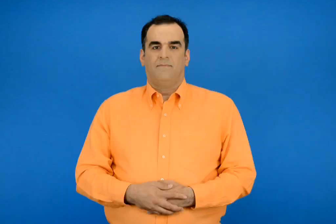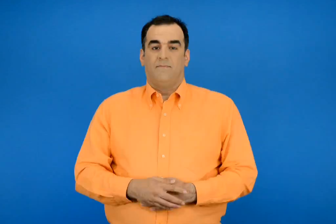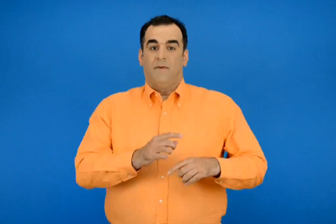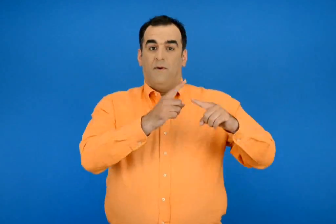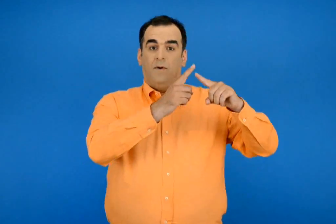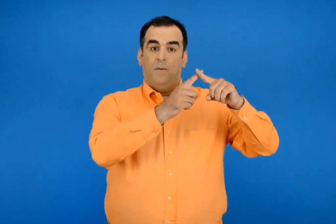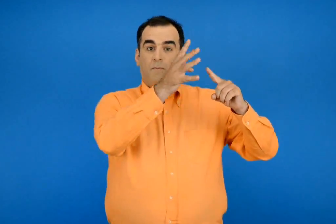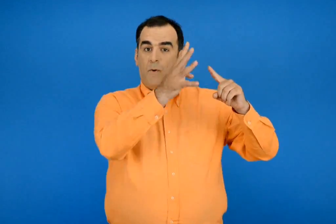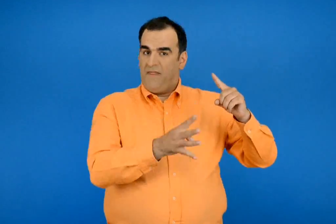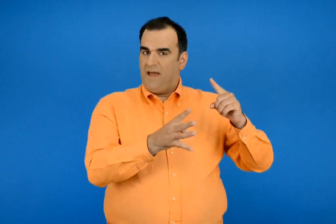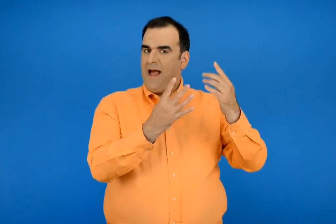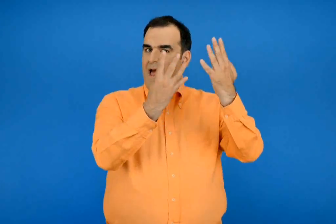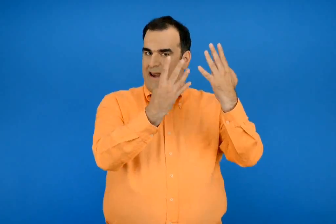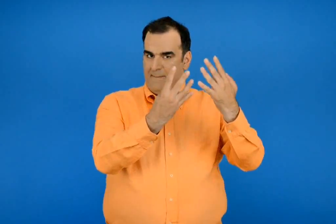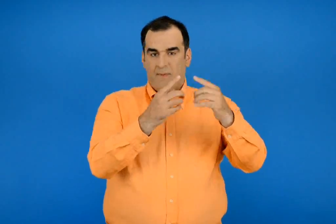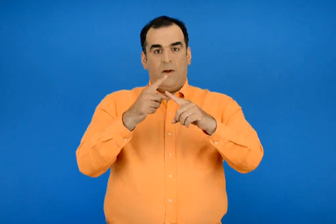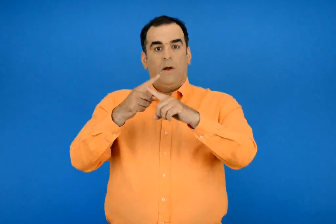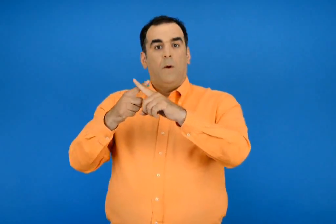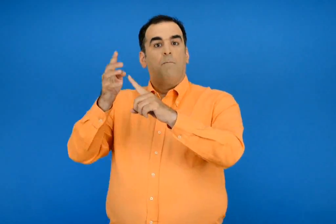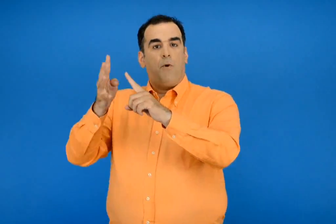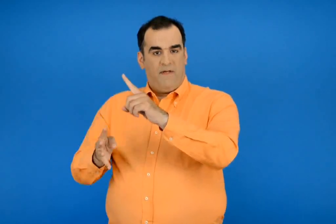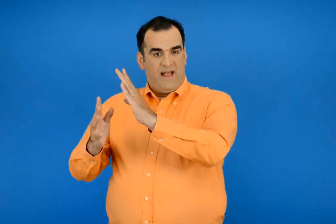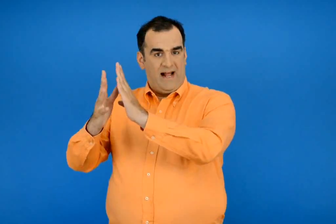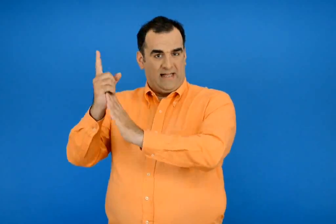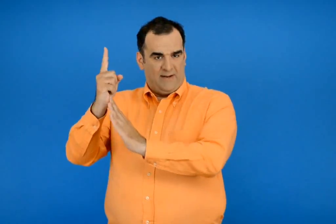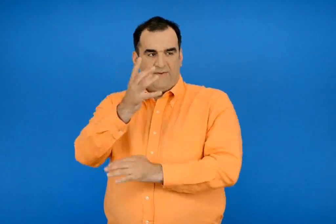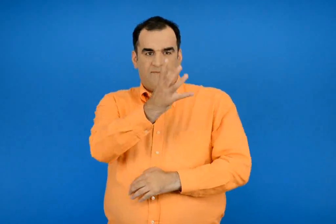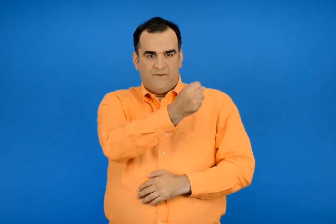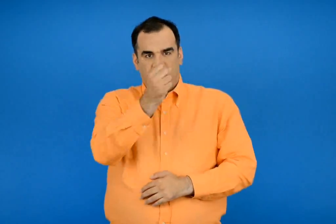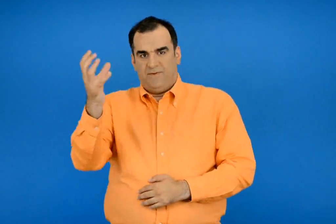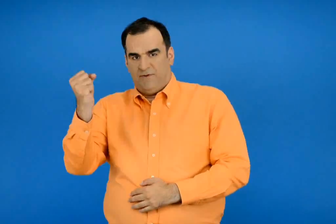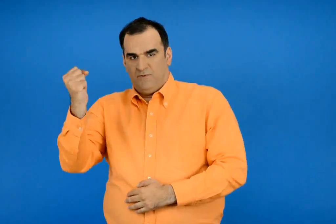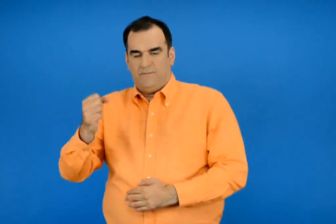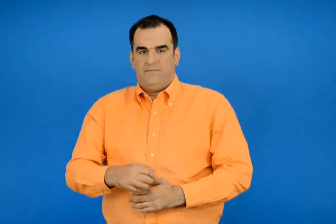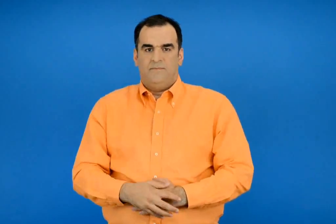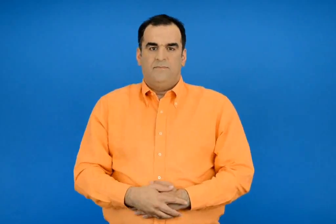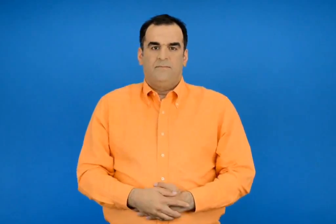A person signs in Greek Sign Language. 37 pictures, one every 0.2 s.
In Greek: βρίσκω την προπαίδεια του 9 και του 11
